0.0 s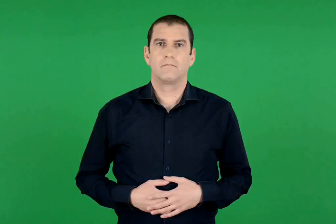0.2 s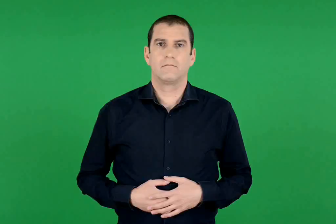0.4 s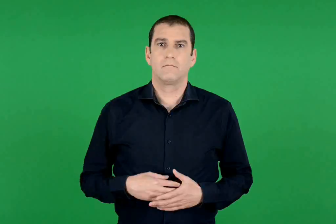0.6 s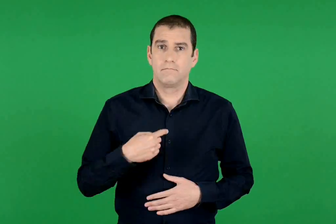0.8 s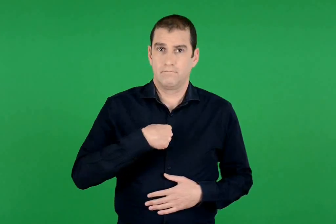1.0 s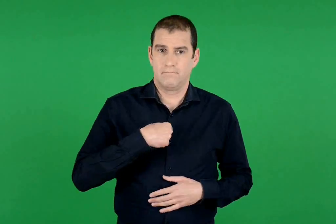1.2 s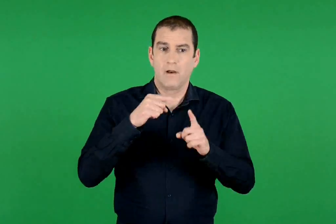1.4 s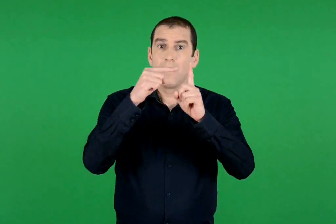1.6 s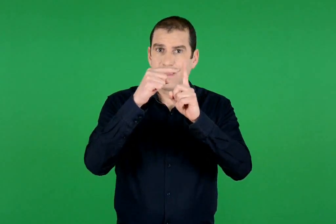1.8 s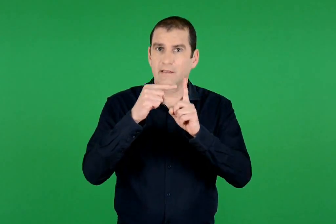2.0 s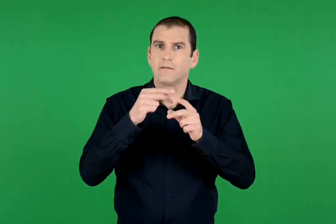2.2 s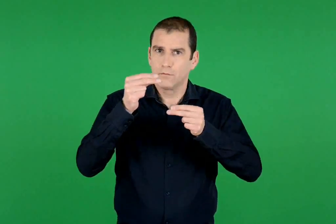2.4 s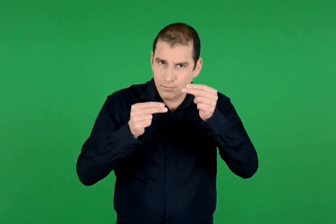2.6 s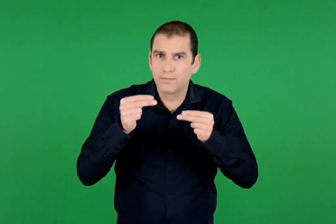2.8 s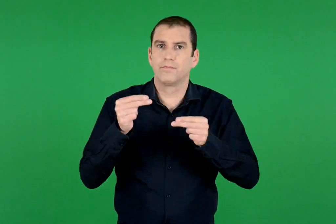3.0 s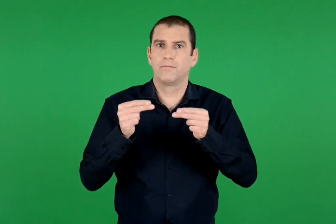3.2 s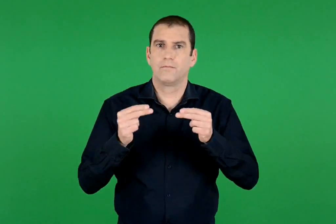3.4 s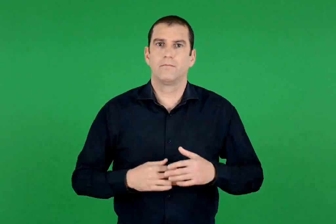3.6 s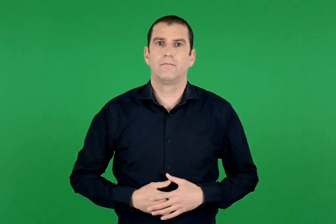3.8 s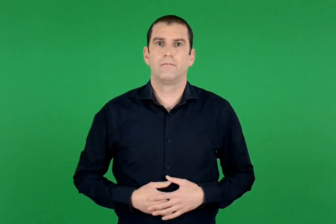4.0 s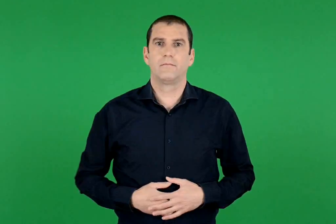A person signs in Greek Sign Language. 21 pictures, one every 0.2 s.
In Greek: κάνω τις διαιρέσεις
